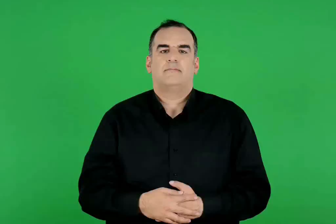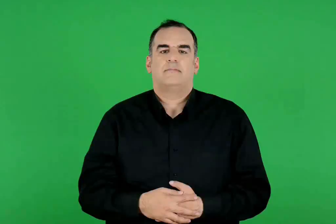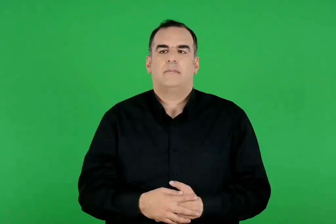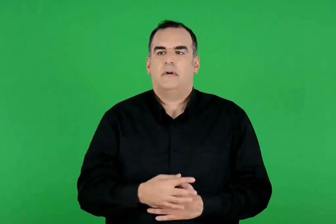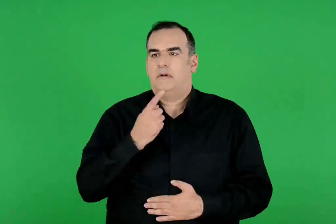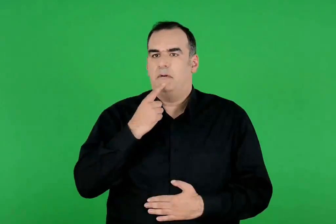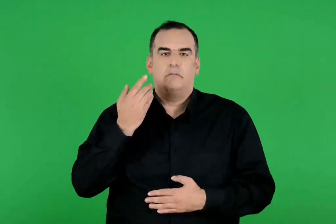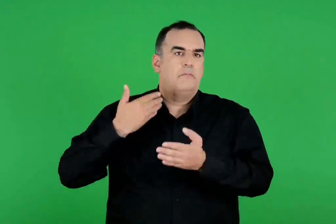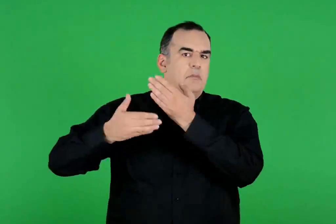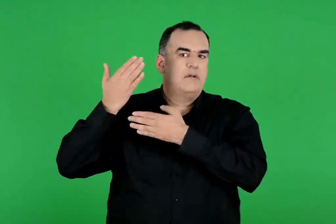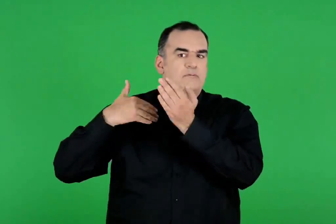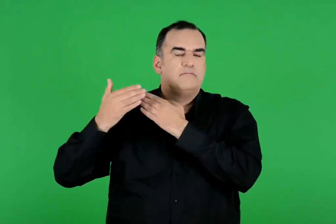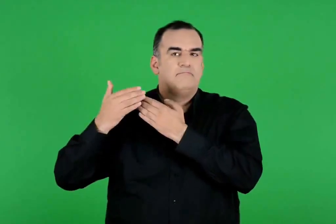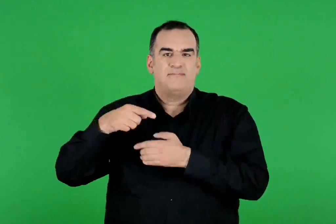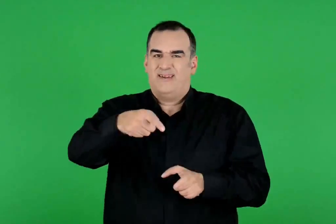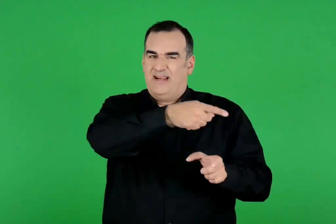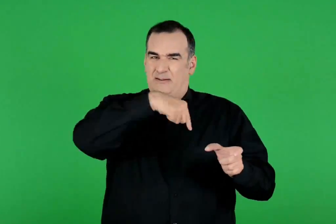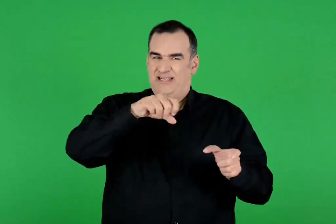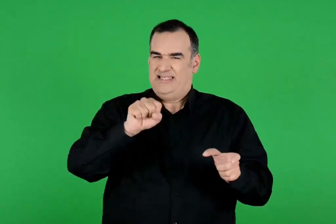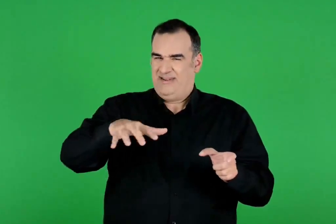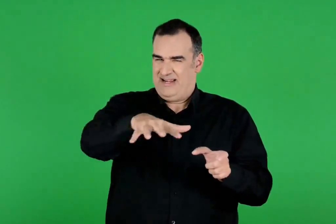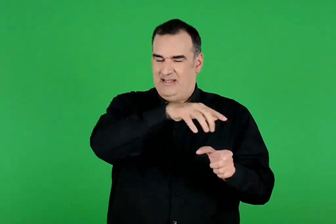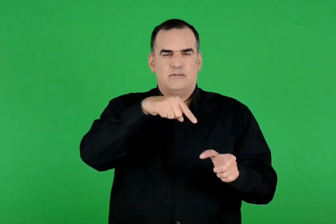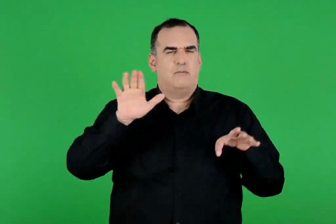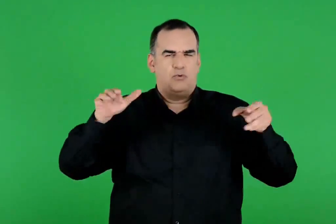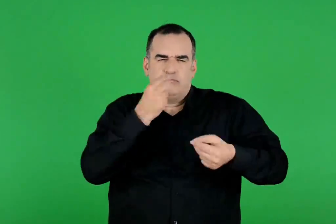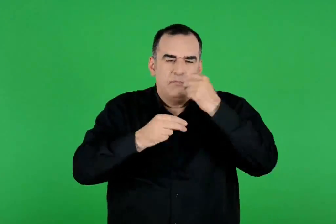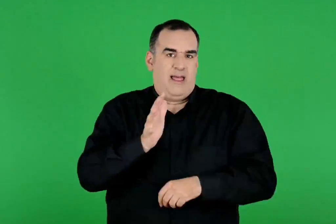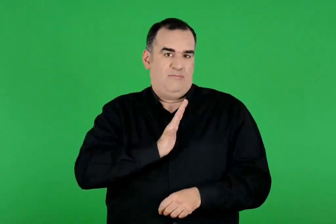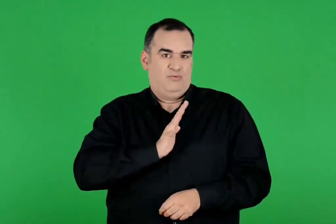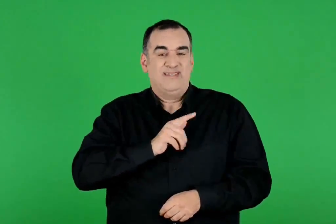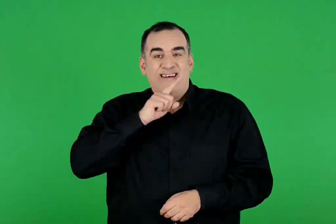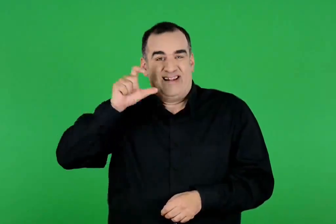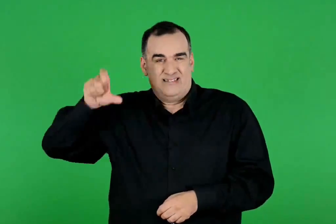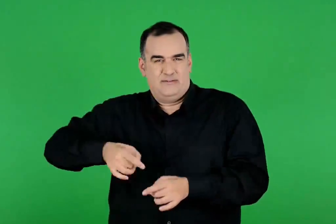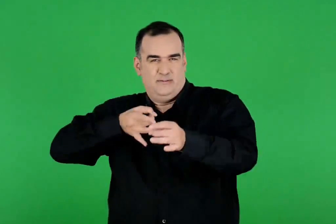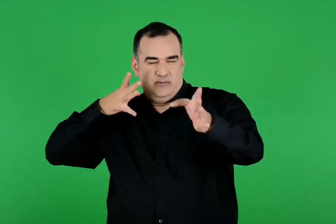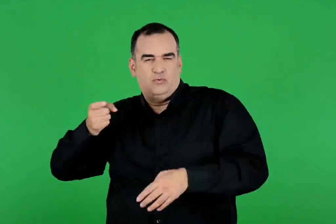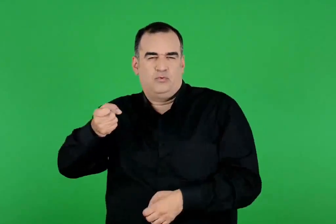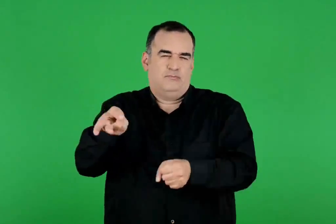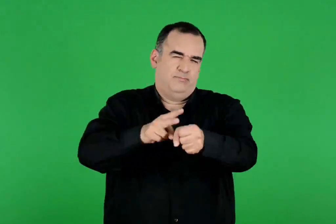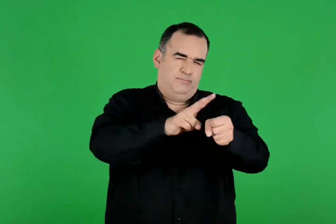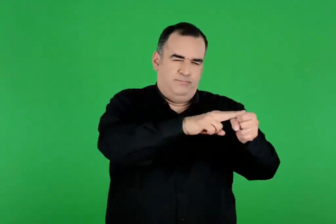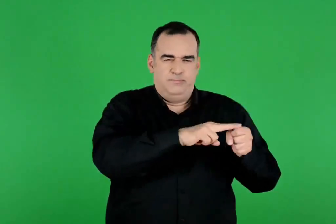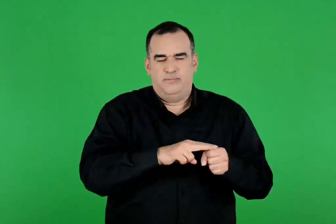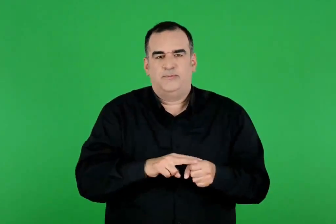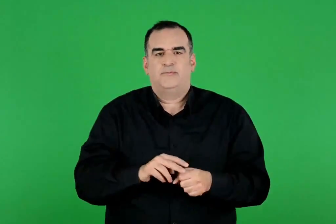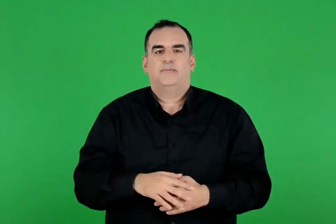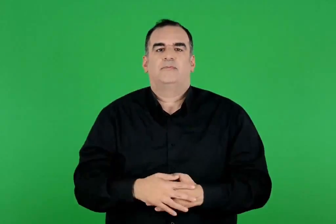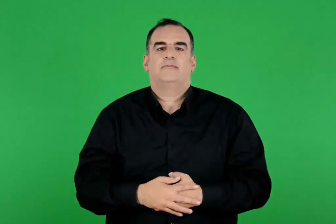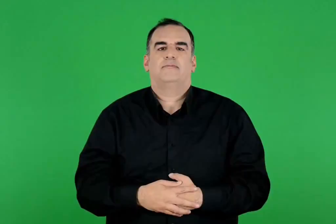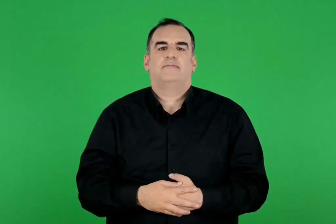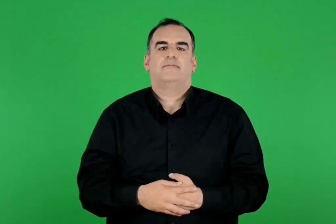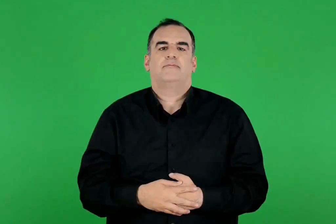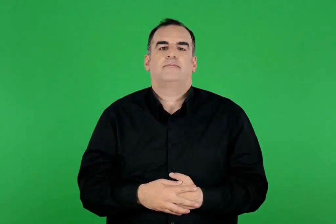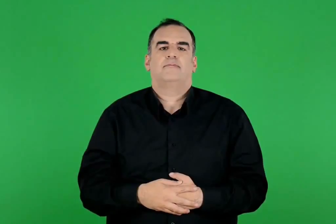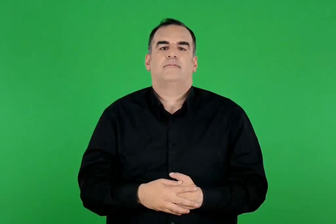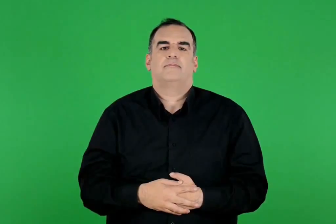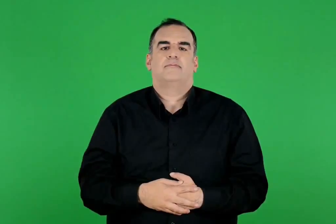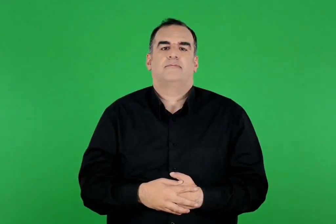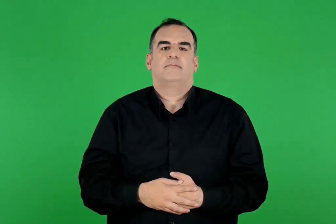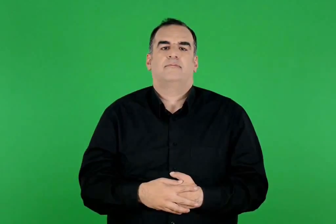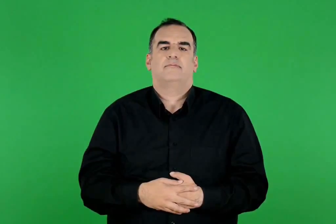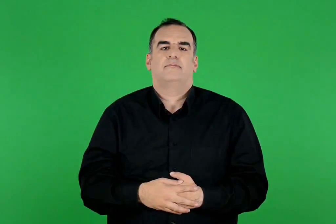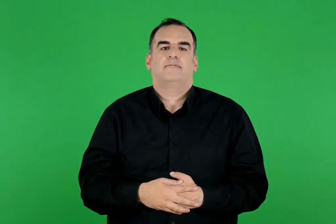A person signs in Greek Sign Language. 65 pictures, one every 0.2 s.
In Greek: υπάρχει παράδοση πως στα νερά της στυμφαλίας έζησαν κάποτε πουλιά ανθρωποφάγα που τα σκότωσε με το τόξο του ο ηρακλής
